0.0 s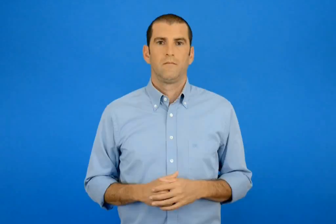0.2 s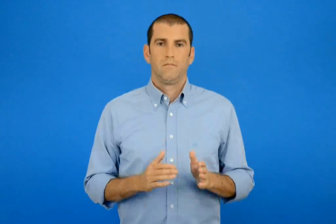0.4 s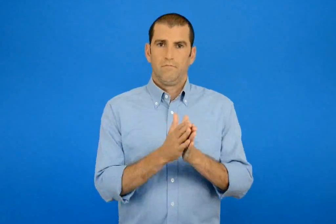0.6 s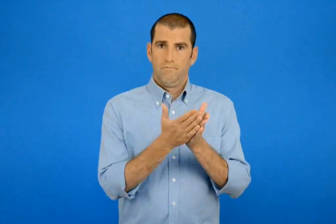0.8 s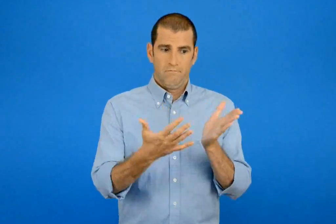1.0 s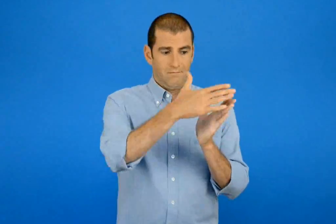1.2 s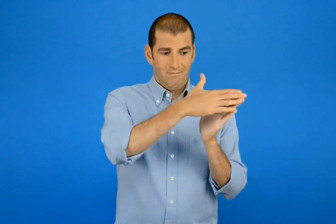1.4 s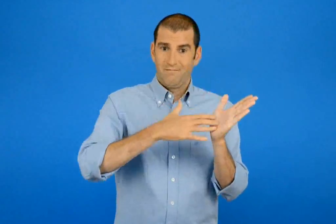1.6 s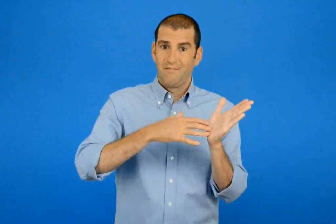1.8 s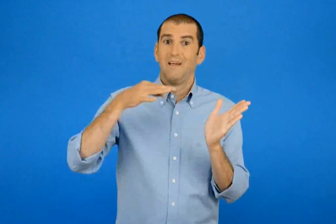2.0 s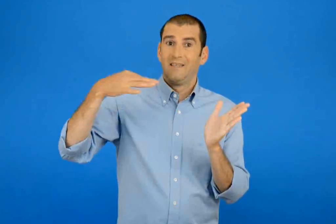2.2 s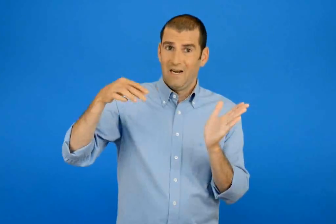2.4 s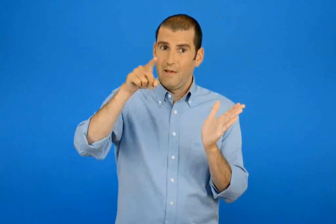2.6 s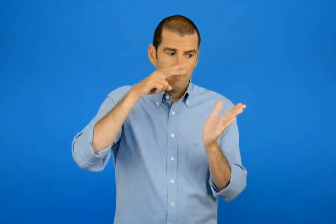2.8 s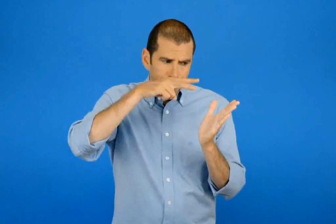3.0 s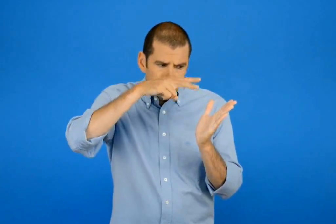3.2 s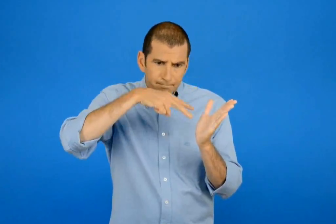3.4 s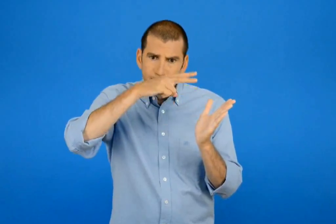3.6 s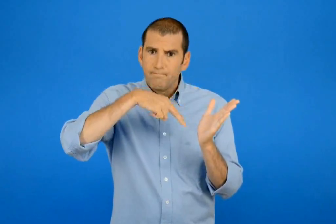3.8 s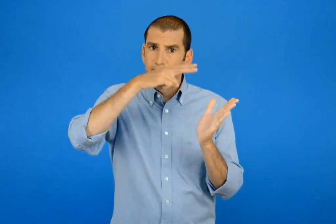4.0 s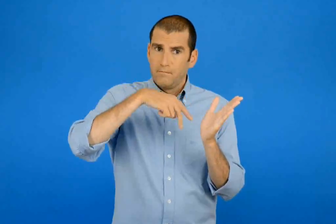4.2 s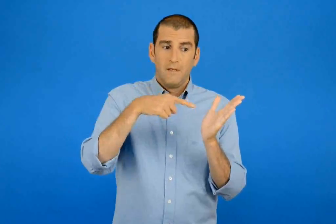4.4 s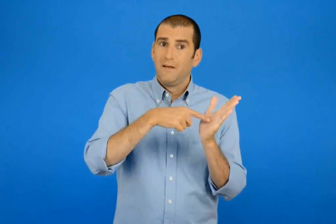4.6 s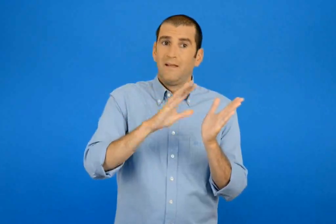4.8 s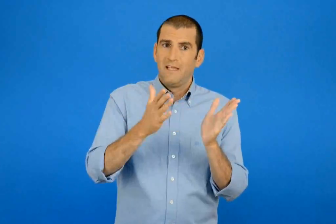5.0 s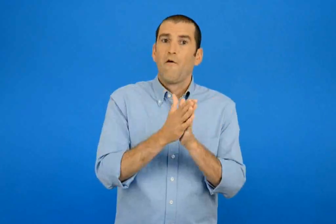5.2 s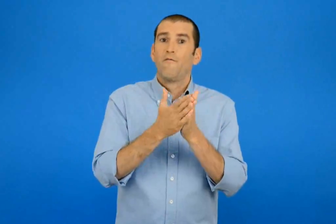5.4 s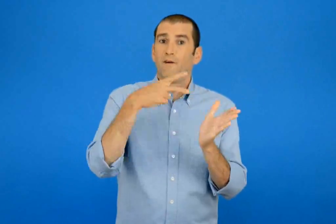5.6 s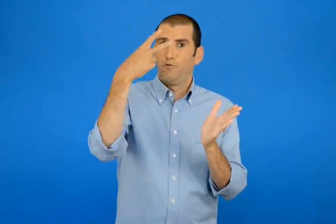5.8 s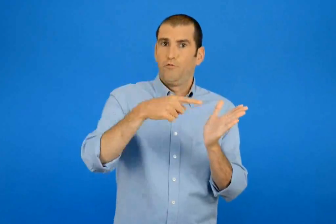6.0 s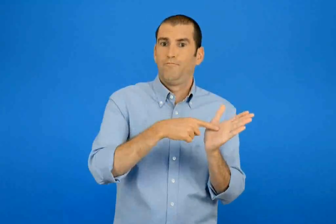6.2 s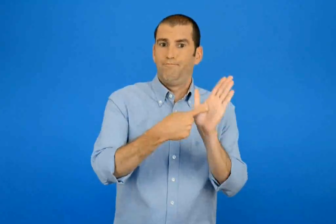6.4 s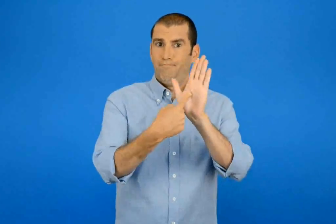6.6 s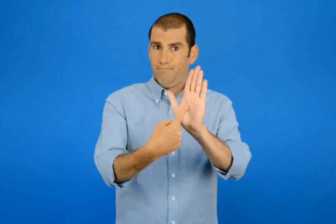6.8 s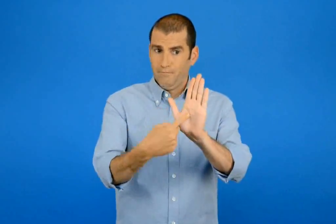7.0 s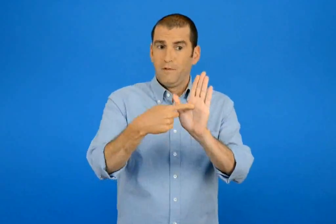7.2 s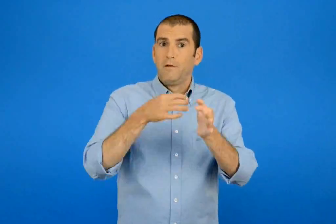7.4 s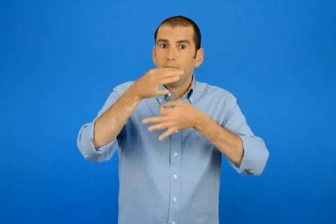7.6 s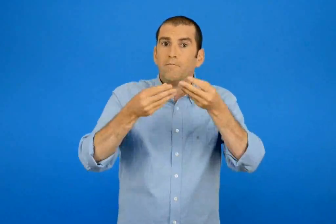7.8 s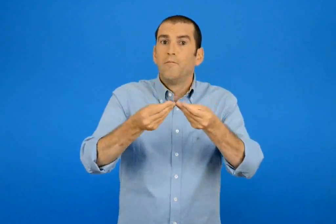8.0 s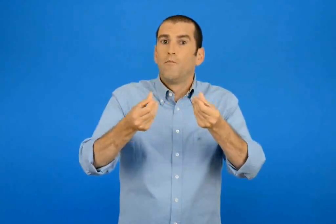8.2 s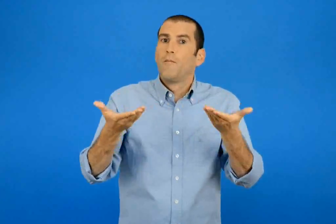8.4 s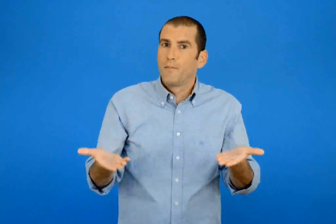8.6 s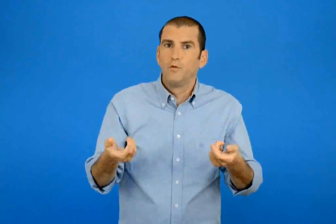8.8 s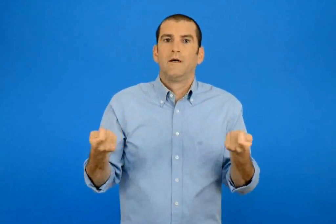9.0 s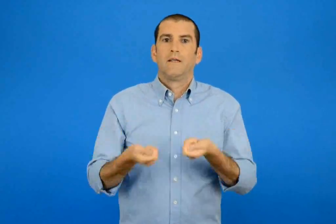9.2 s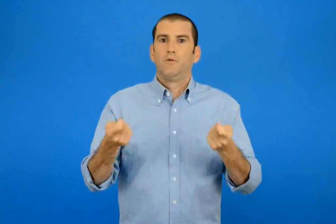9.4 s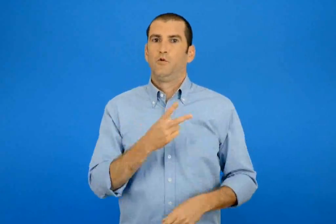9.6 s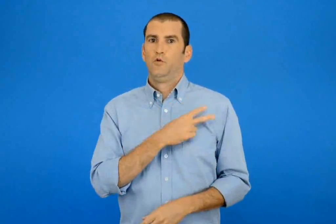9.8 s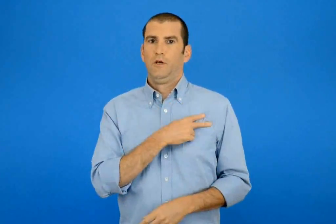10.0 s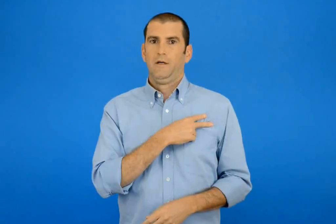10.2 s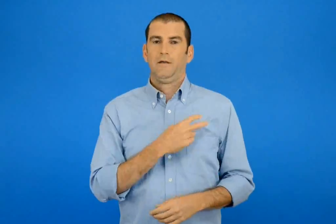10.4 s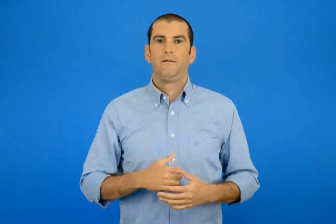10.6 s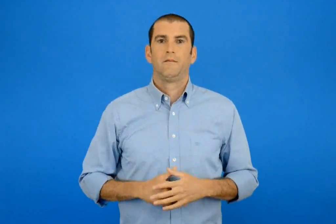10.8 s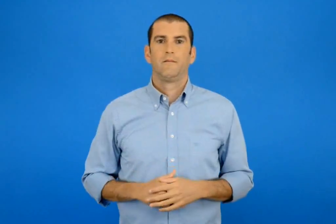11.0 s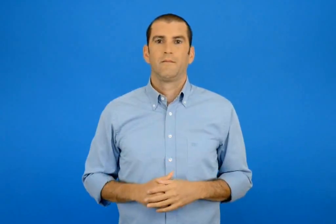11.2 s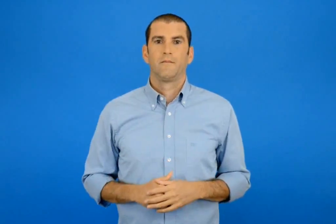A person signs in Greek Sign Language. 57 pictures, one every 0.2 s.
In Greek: διάβασε προσεκτικά αυτή τη σελίδα παρουσιάζει το βιβλίο σου και σου λέει πως να το χρησιμοποιείς σωστά
